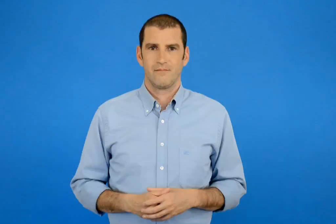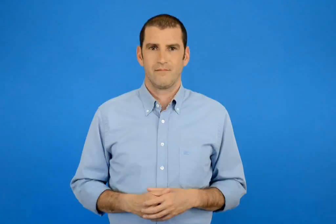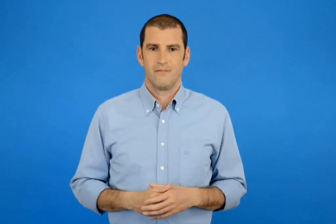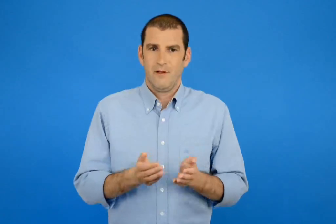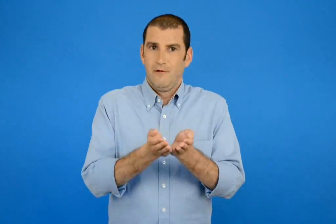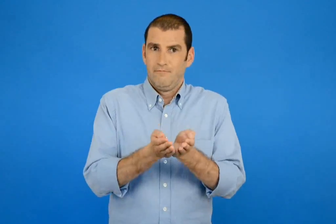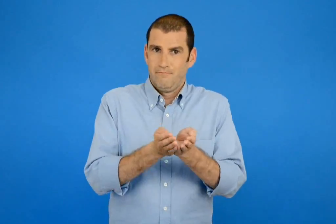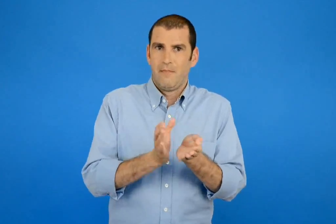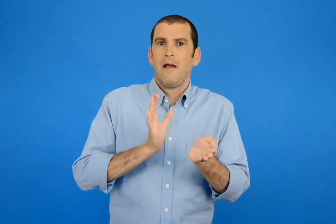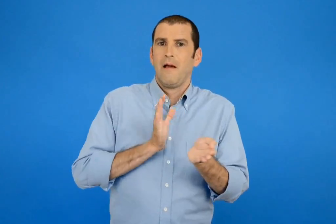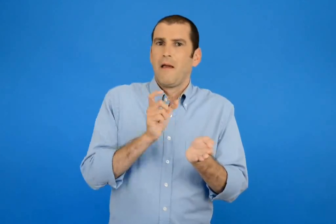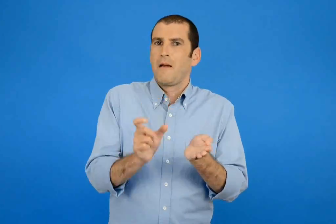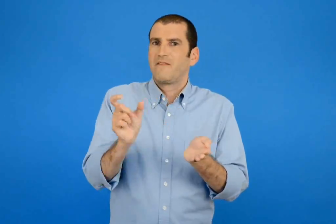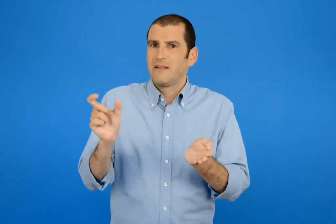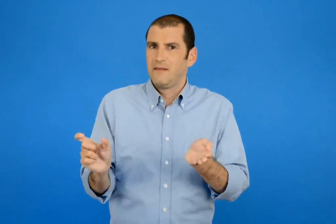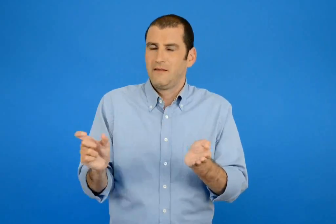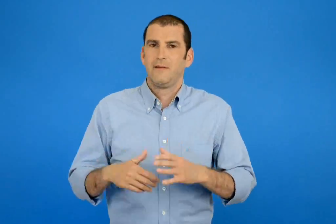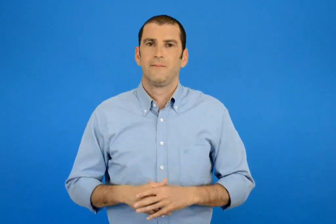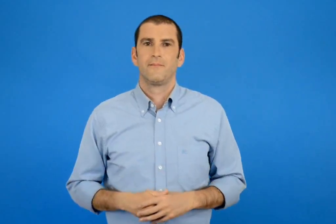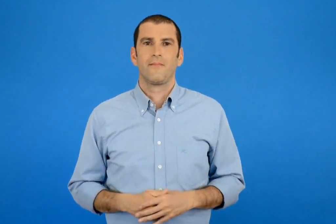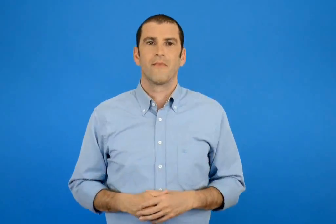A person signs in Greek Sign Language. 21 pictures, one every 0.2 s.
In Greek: οι επιβάτες που
